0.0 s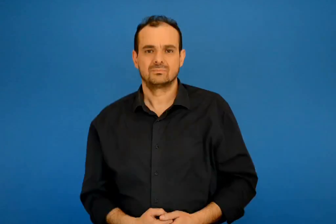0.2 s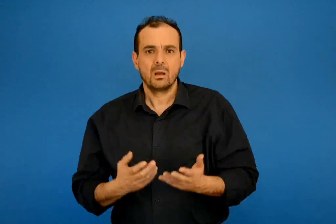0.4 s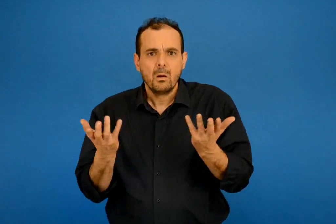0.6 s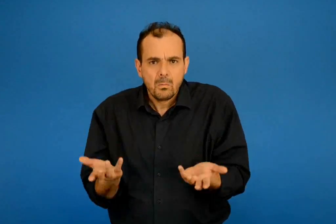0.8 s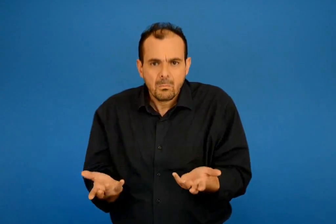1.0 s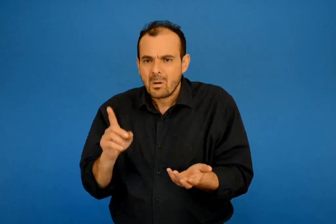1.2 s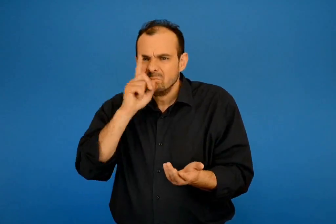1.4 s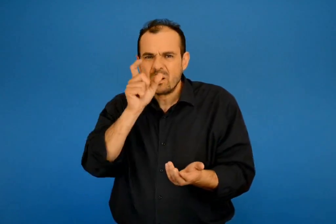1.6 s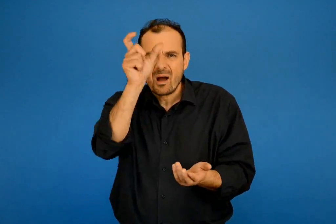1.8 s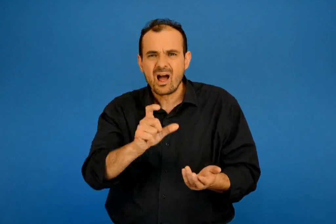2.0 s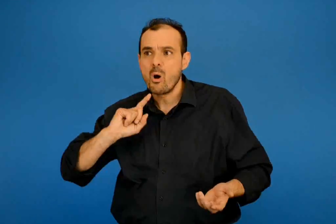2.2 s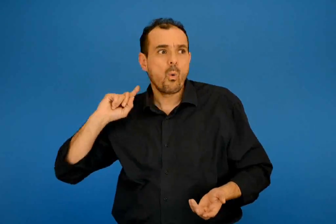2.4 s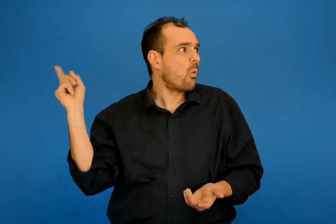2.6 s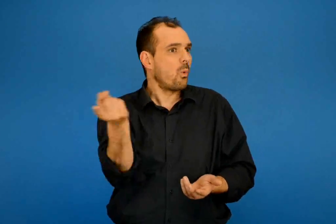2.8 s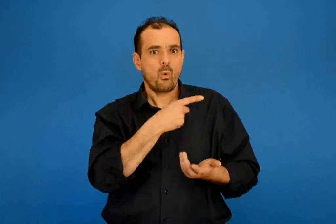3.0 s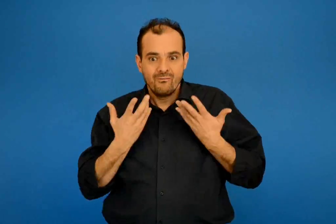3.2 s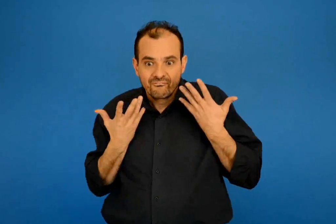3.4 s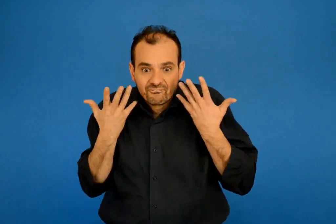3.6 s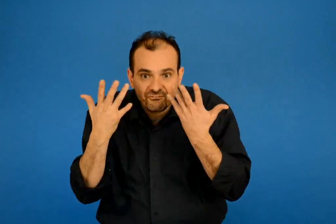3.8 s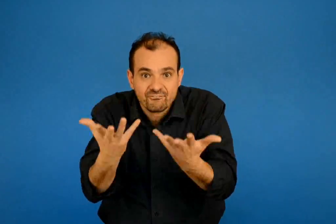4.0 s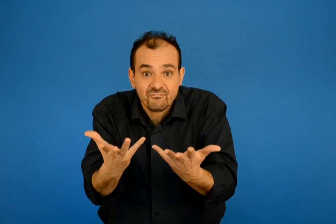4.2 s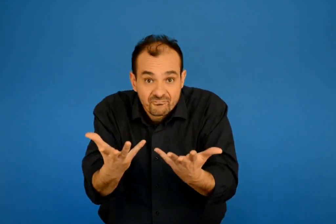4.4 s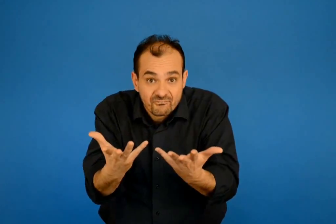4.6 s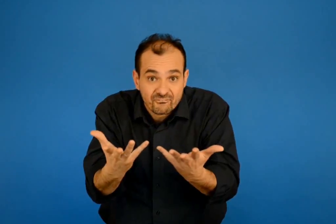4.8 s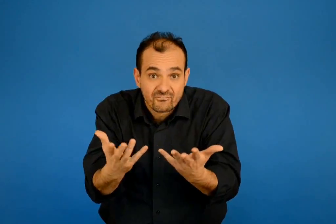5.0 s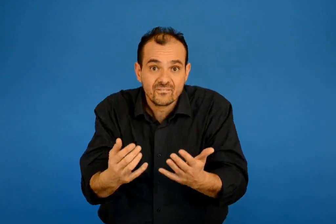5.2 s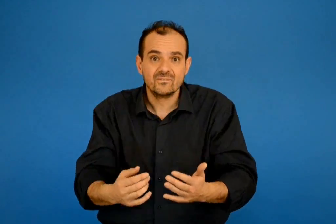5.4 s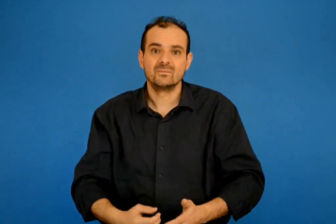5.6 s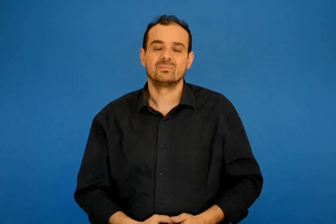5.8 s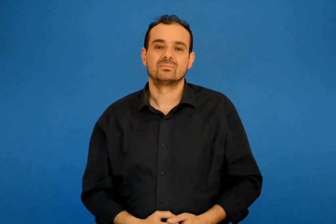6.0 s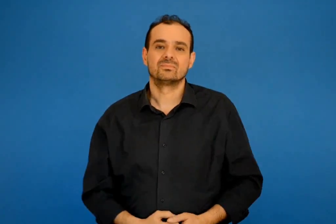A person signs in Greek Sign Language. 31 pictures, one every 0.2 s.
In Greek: μα όλοι το αγάπησαν αυτό το ψέμα ;
